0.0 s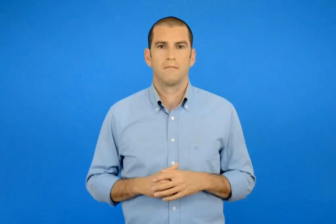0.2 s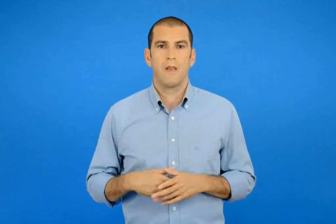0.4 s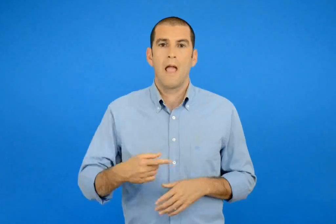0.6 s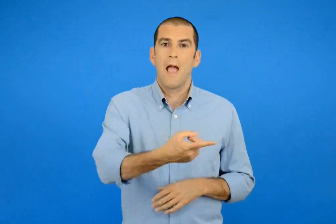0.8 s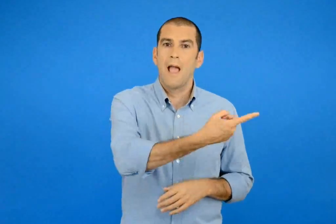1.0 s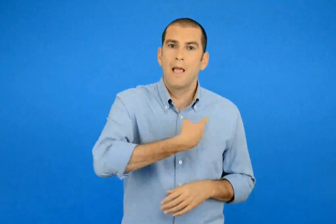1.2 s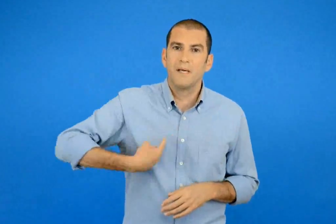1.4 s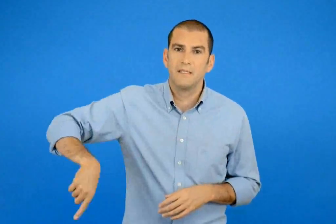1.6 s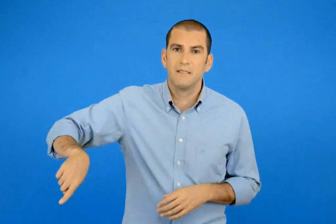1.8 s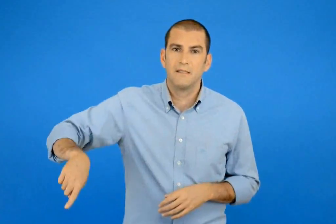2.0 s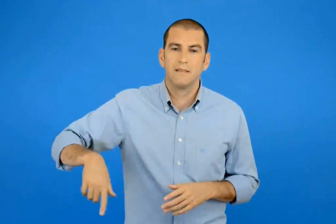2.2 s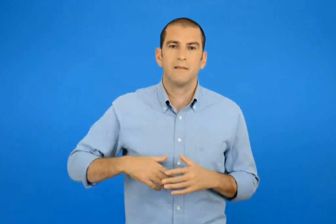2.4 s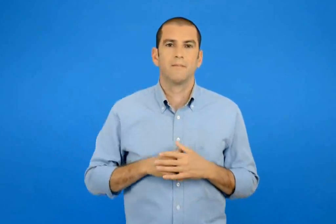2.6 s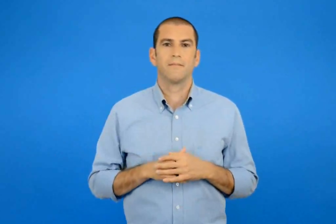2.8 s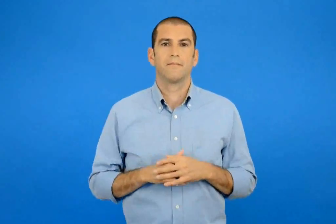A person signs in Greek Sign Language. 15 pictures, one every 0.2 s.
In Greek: εμείς
